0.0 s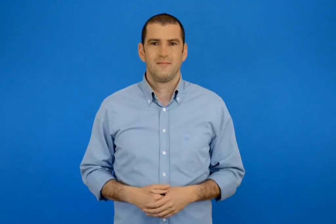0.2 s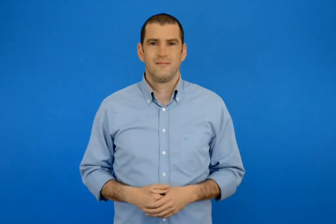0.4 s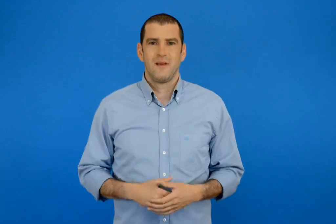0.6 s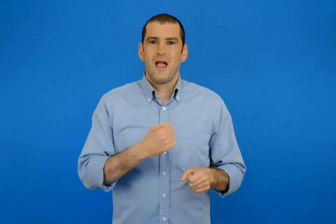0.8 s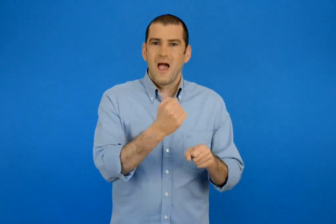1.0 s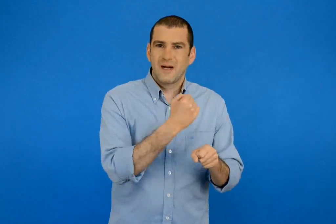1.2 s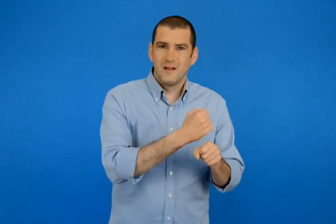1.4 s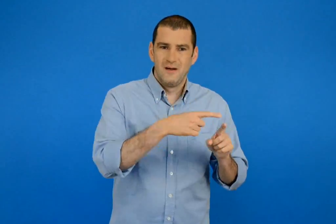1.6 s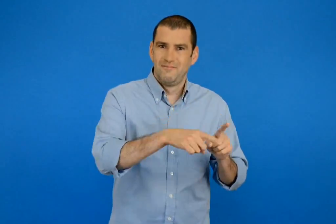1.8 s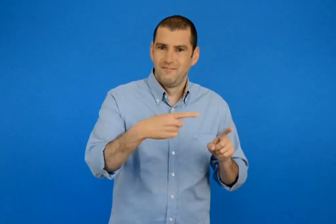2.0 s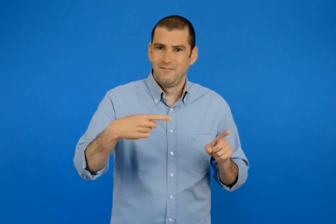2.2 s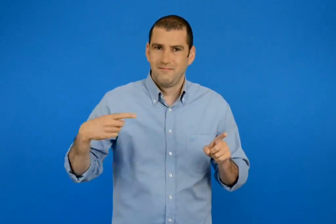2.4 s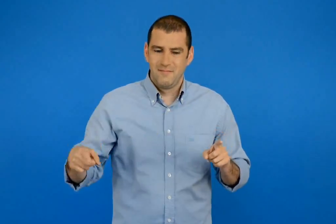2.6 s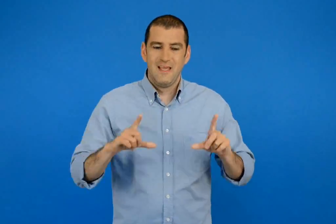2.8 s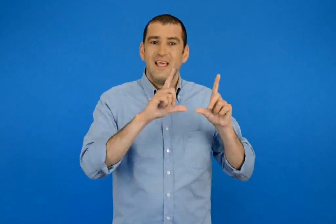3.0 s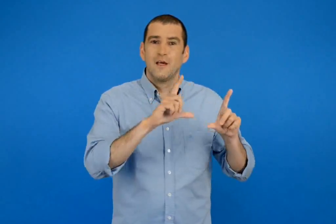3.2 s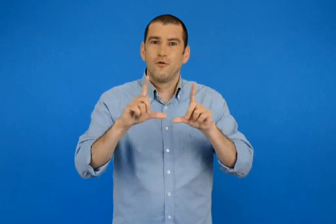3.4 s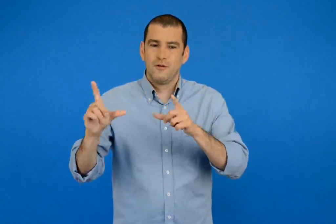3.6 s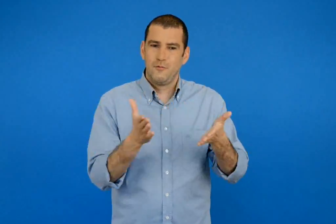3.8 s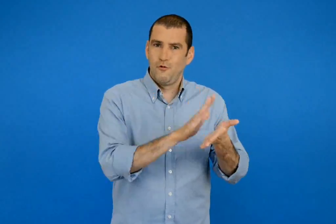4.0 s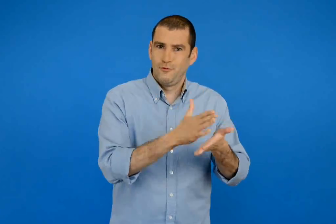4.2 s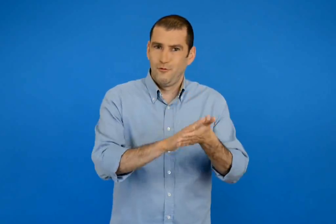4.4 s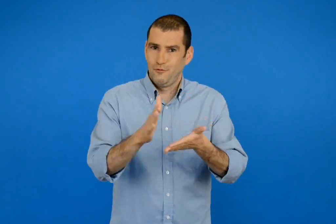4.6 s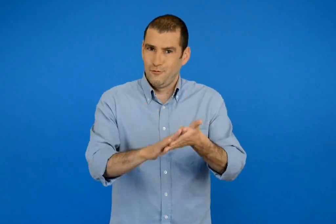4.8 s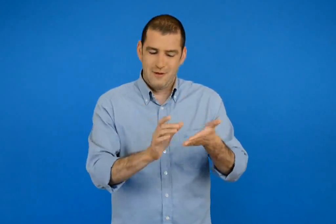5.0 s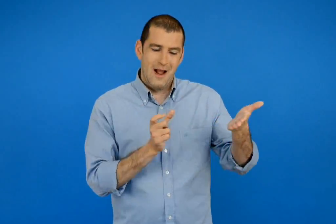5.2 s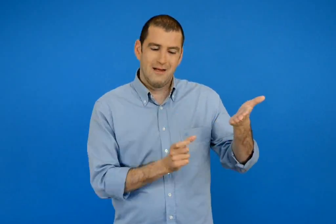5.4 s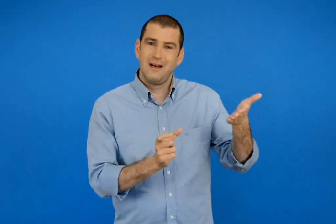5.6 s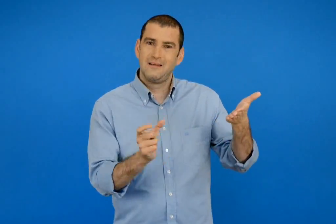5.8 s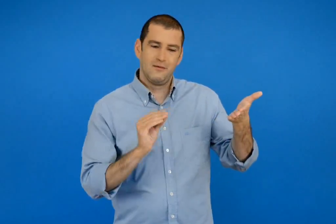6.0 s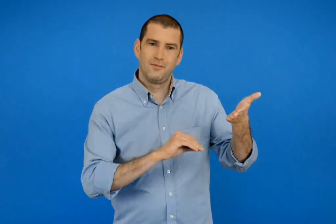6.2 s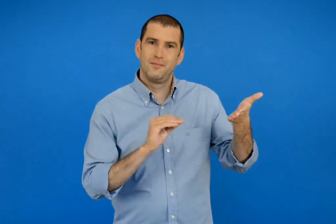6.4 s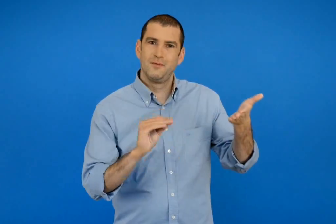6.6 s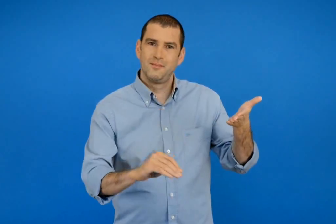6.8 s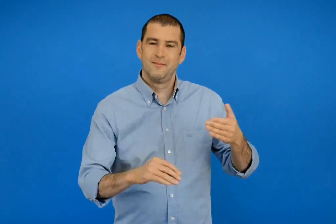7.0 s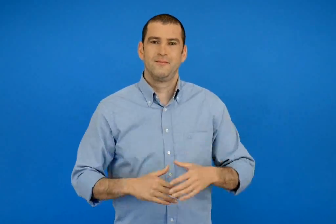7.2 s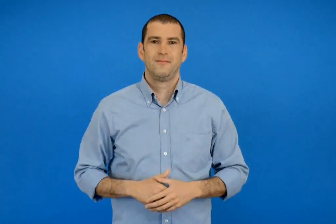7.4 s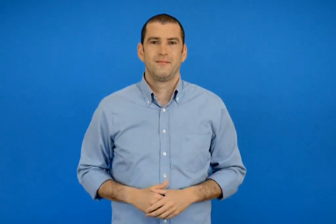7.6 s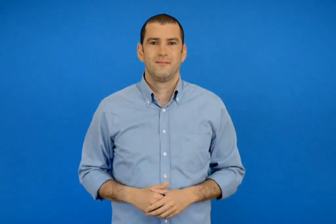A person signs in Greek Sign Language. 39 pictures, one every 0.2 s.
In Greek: να γράψεις λέξεις και να κολλήσεις εικόνες από διαφορά επαγγέλματα
